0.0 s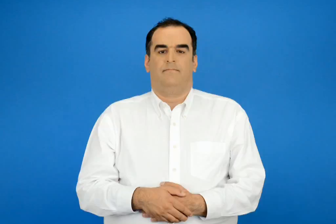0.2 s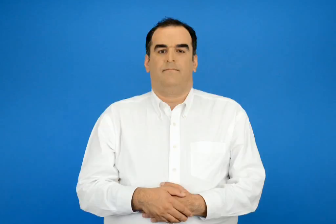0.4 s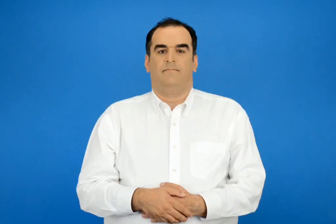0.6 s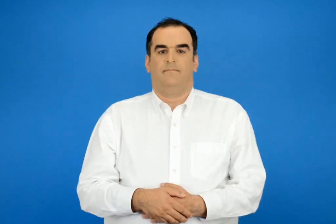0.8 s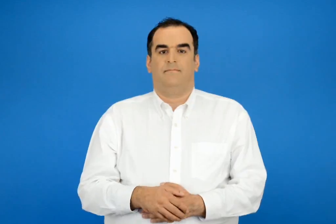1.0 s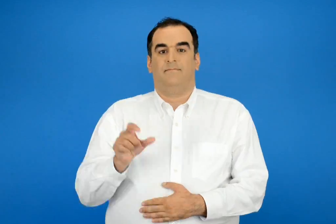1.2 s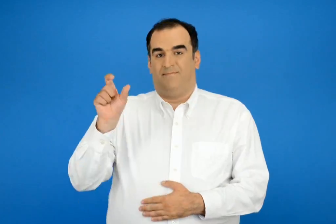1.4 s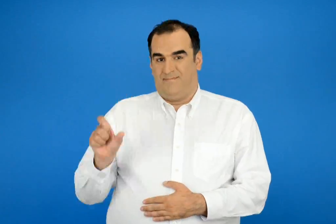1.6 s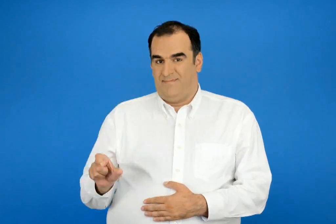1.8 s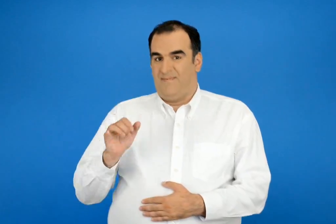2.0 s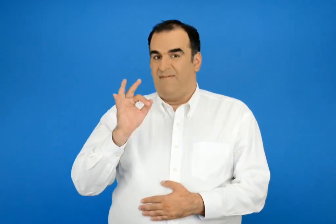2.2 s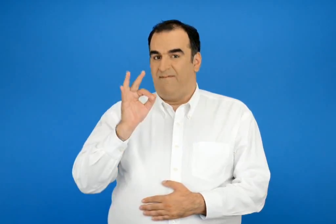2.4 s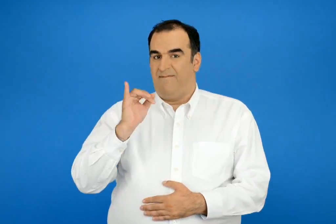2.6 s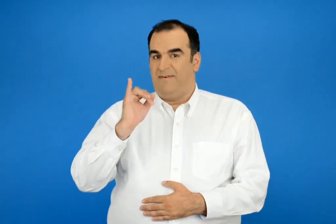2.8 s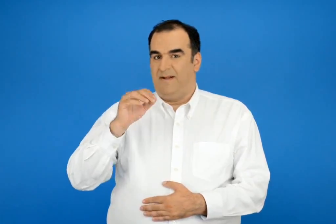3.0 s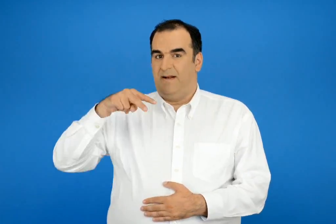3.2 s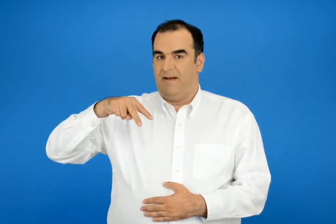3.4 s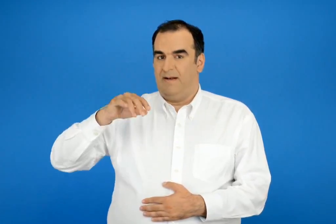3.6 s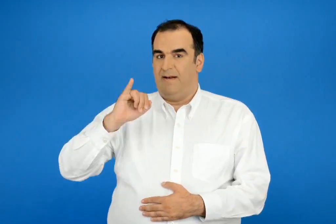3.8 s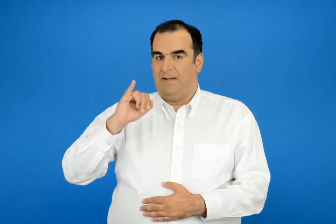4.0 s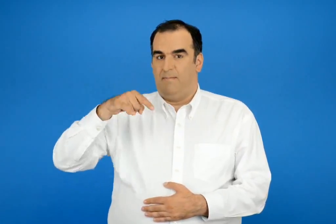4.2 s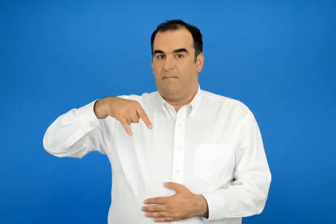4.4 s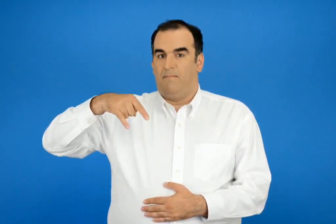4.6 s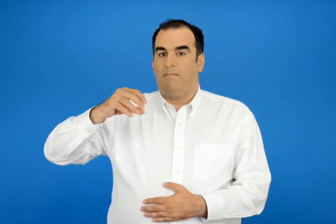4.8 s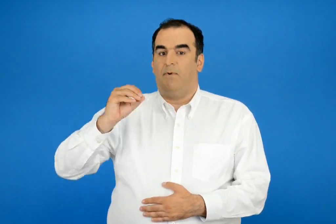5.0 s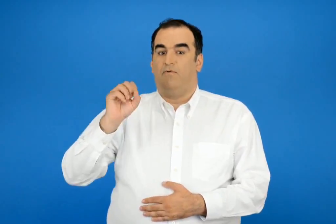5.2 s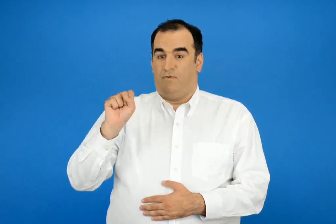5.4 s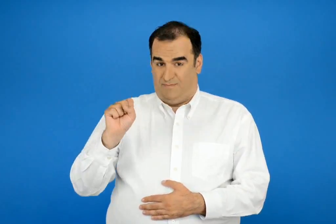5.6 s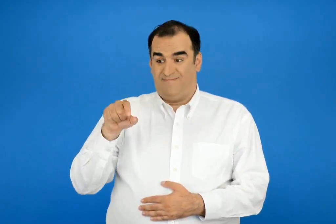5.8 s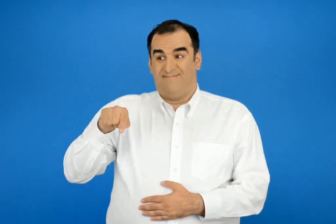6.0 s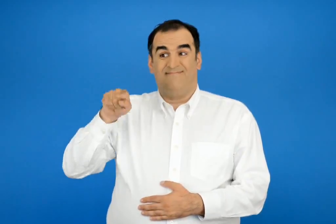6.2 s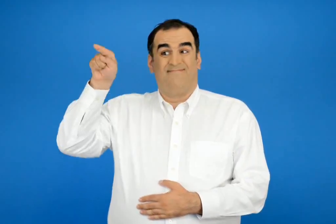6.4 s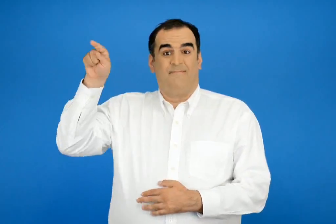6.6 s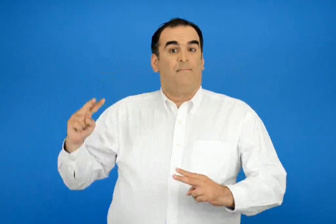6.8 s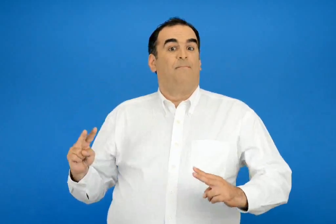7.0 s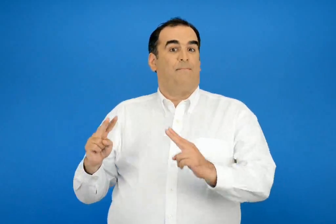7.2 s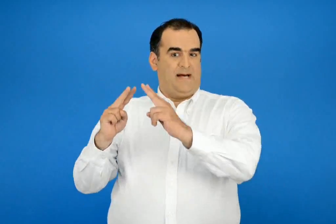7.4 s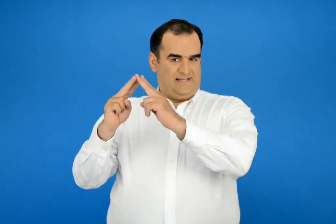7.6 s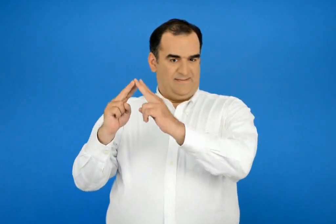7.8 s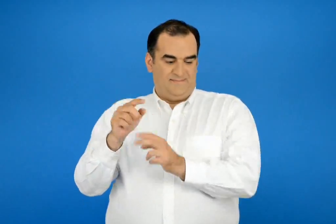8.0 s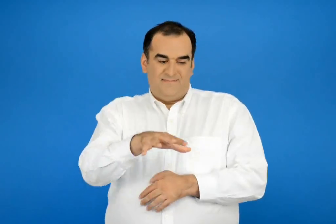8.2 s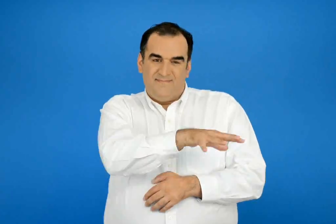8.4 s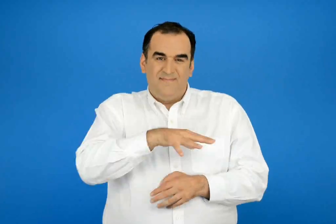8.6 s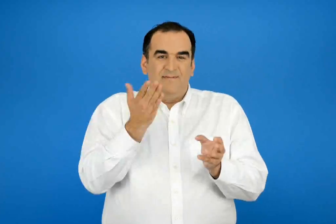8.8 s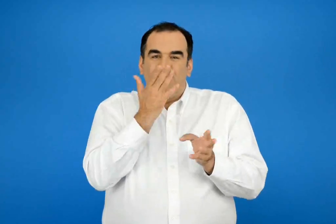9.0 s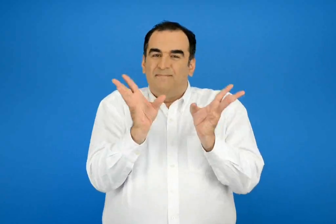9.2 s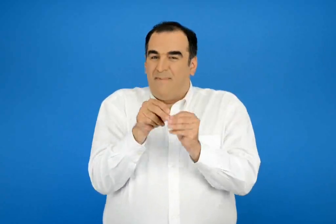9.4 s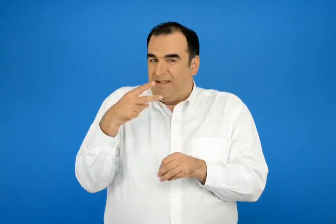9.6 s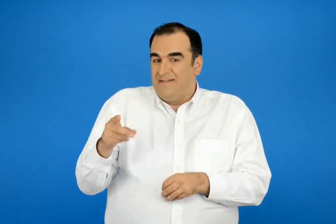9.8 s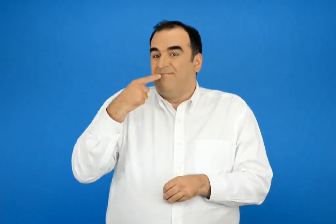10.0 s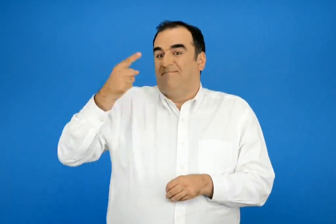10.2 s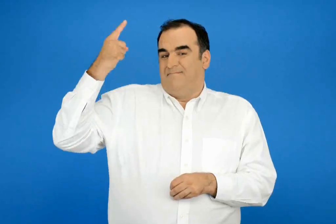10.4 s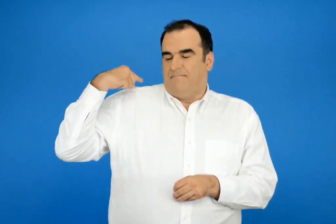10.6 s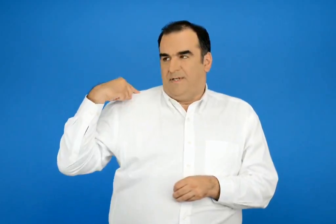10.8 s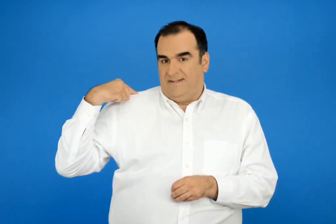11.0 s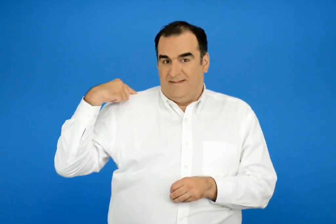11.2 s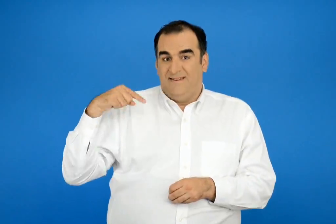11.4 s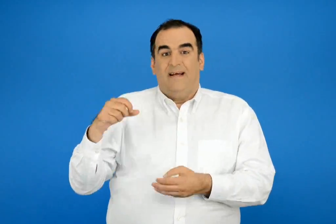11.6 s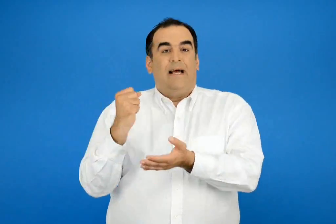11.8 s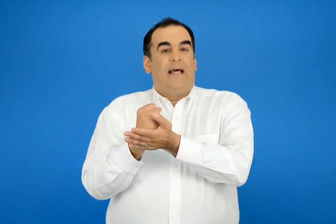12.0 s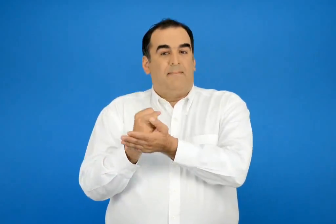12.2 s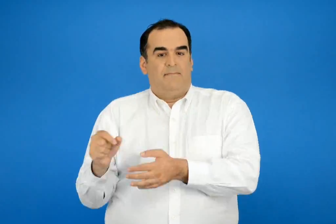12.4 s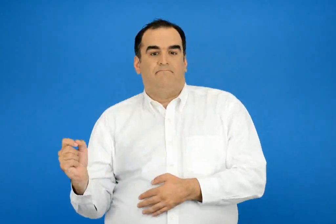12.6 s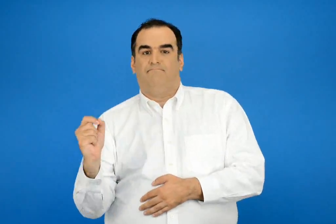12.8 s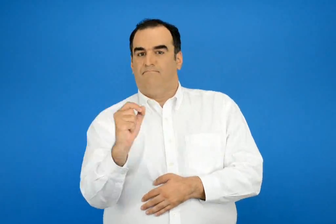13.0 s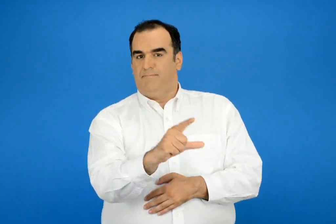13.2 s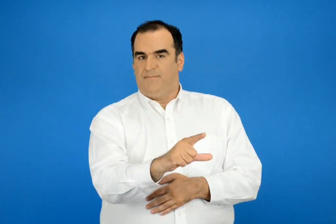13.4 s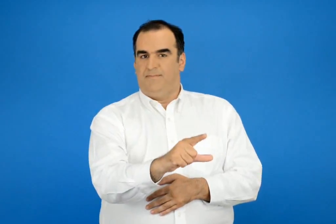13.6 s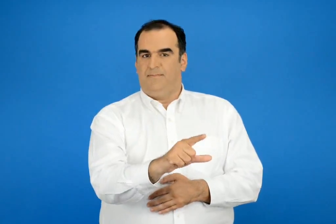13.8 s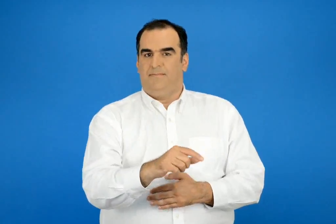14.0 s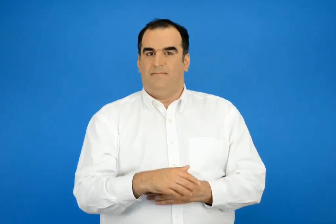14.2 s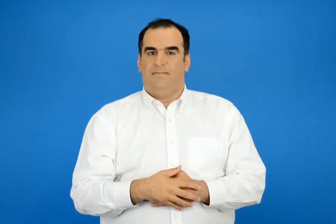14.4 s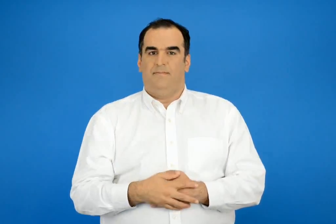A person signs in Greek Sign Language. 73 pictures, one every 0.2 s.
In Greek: από το γράμμα που έστειλε από το παρίσι ο φίλιππος στους περσινούς συμμαθητές του
